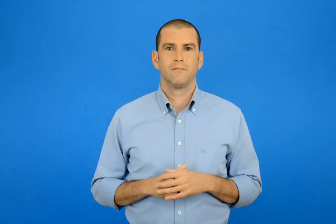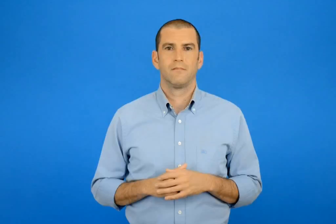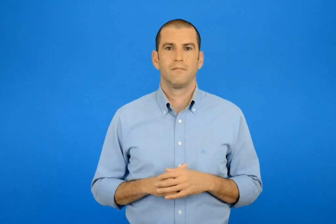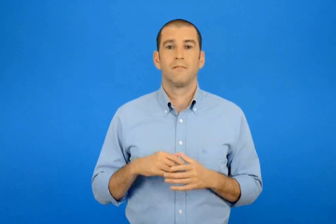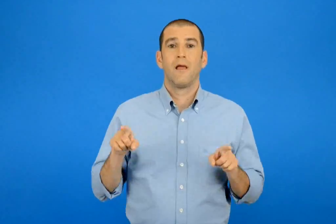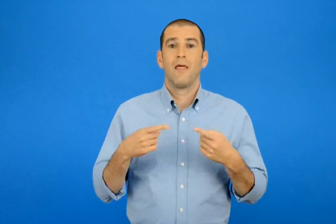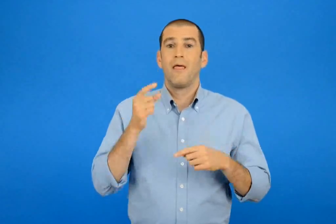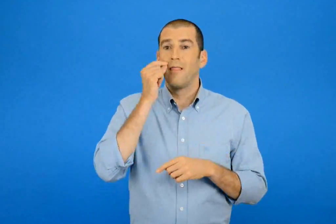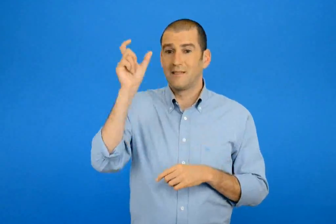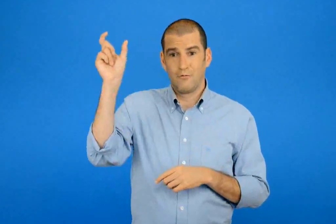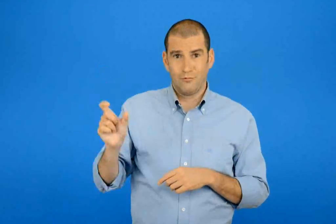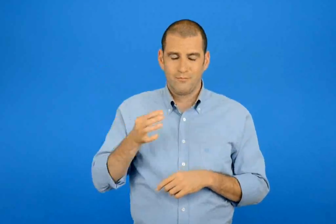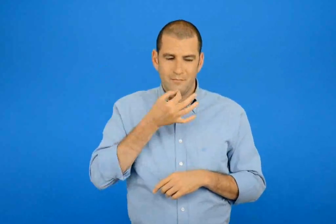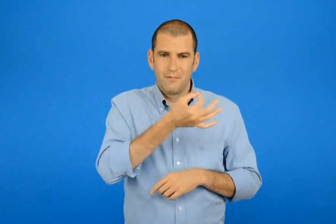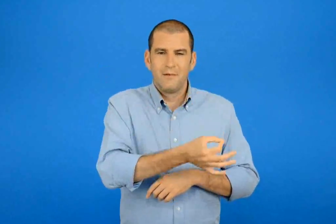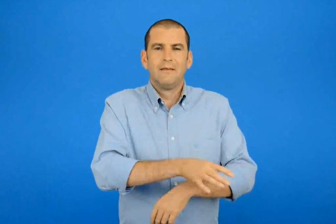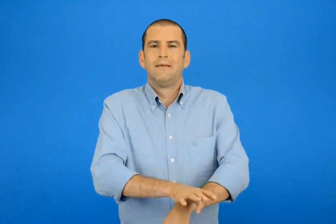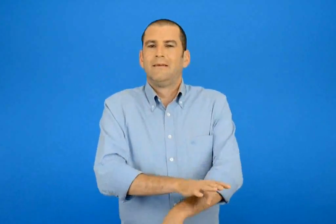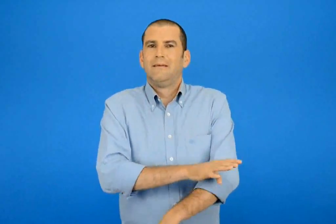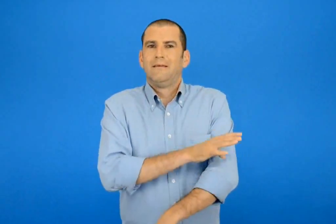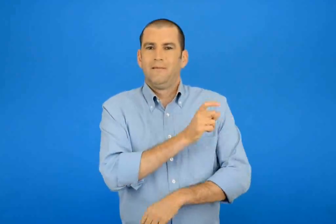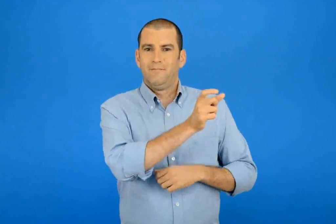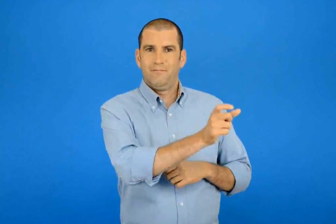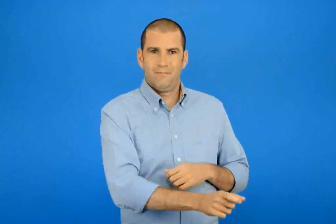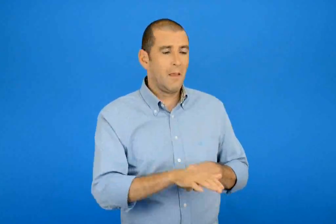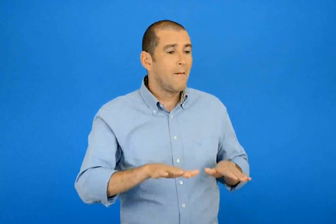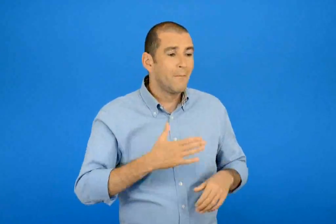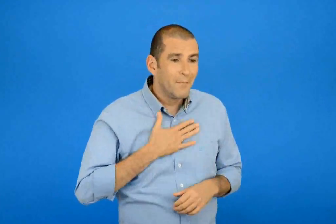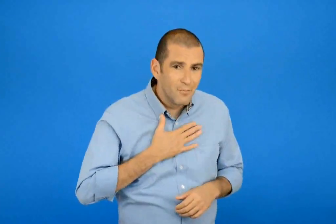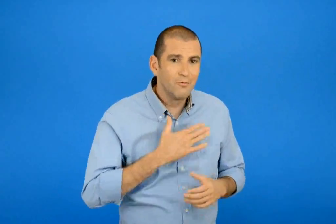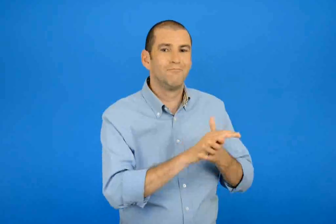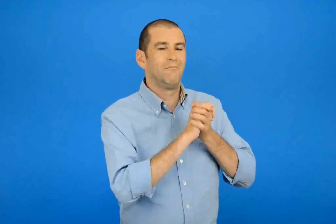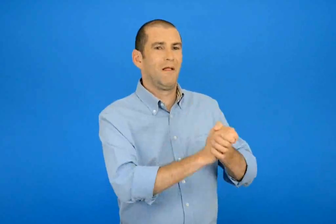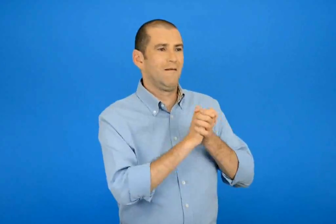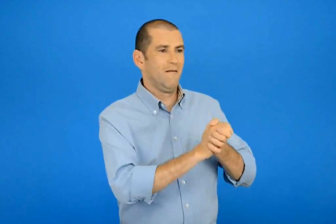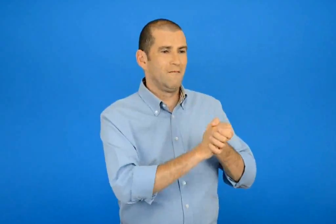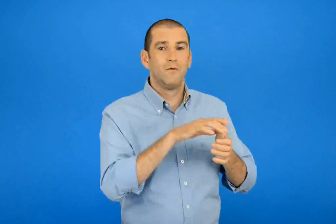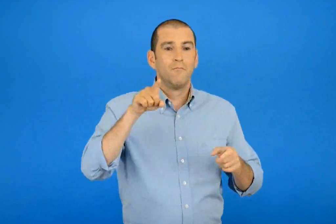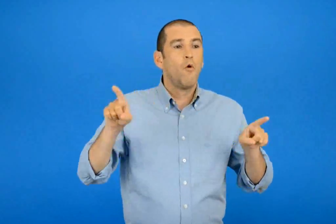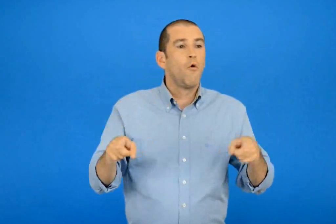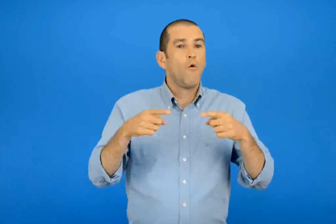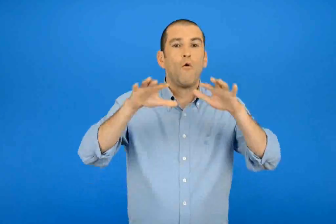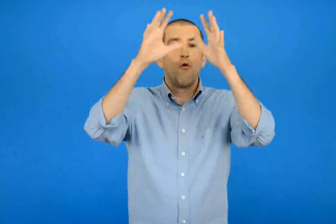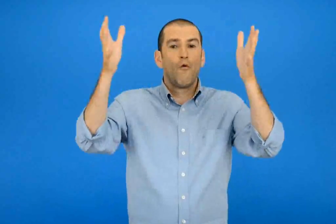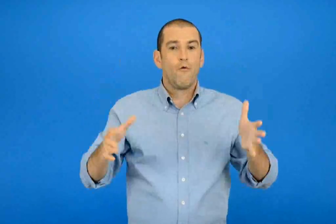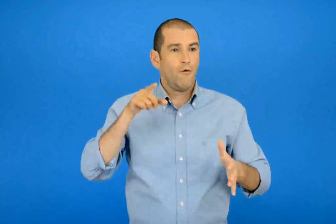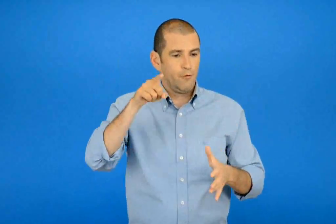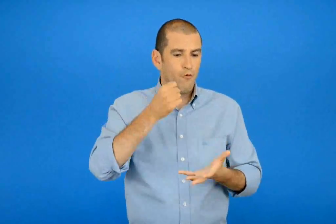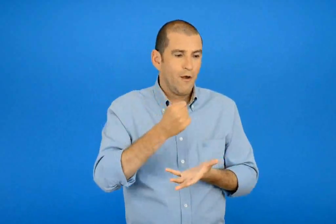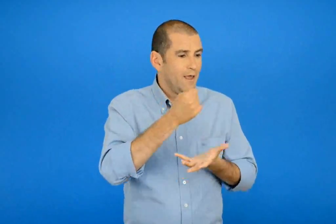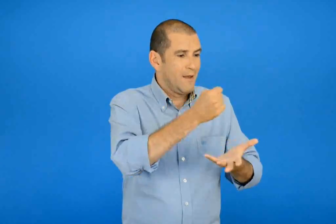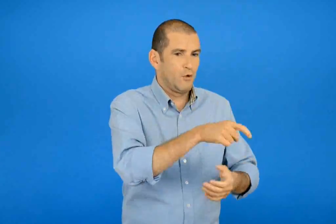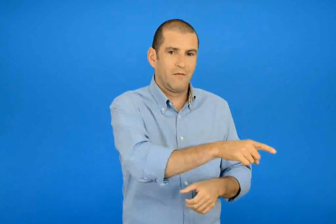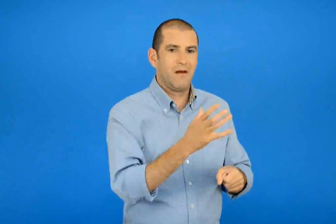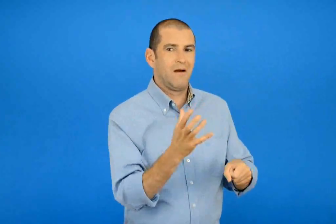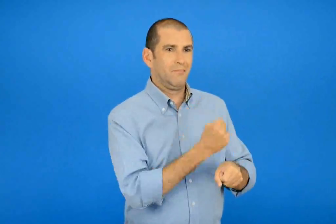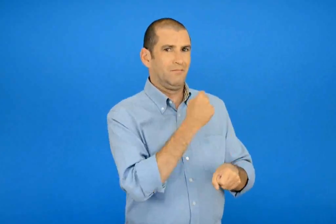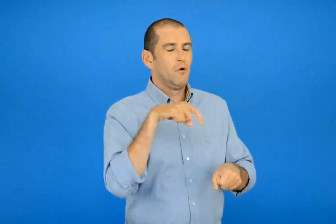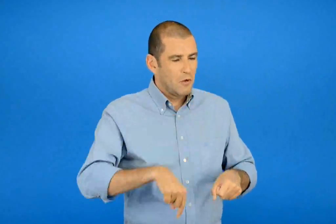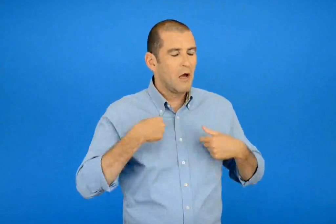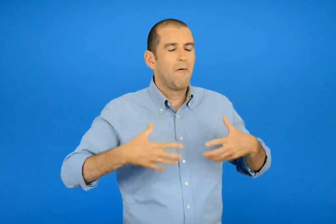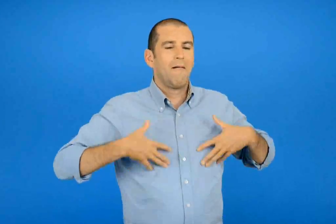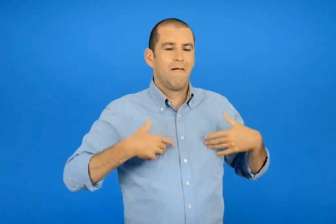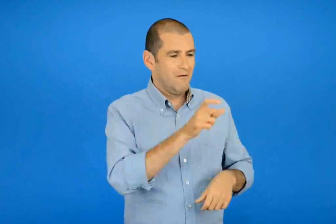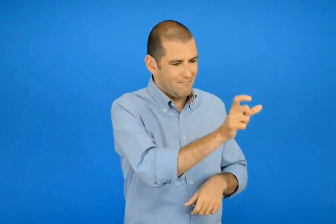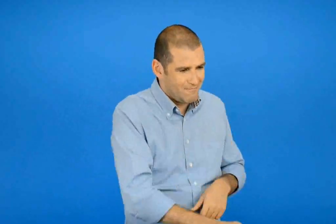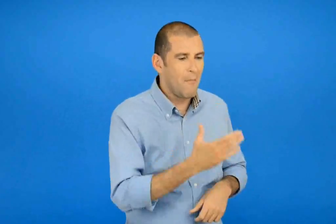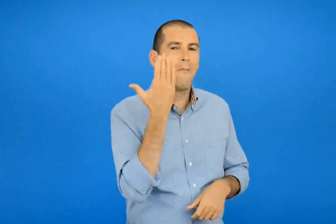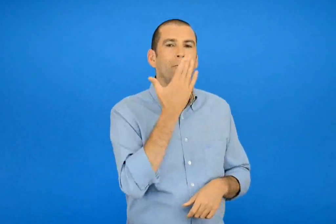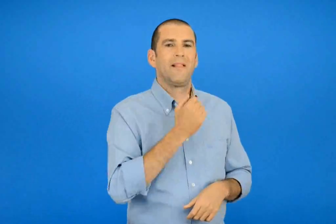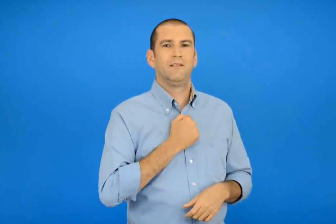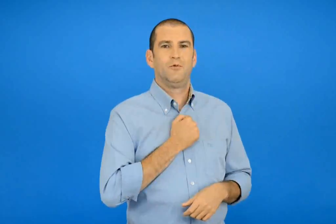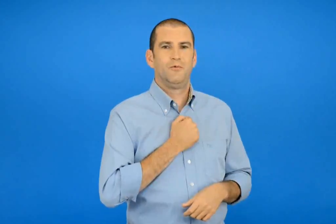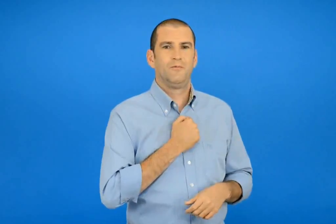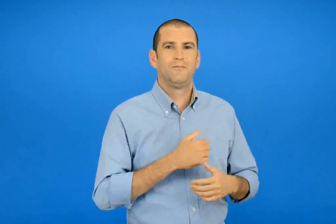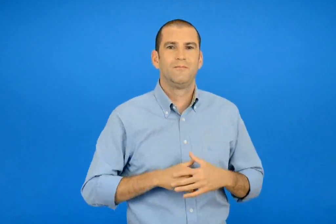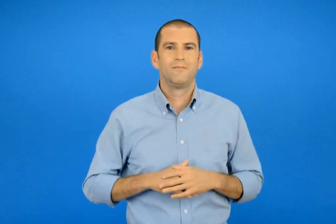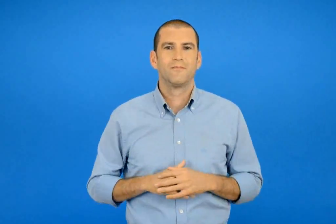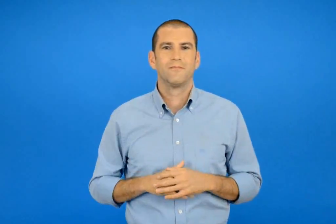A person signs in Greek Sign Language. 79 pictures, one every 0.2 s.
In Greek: συγχαρητήρια παιδί μου κέρδισες την υποτροφία του ωδείου μας θα χαρώ να σε έχω μαθητή είπε ο δάσκαλος φανερά συγκινημένος
